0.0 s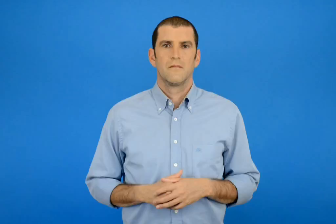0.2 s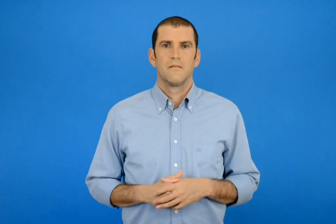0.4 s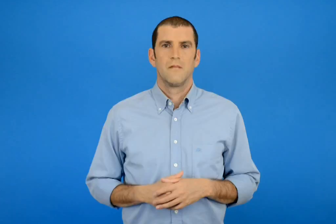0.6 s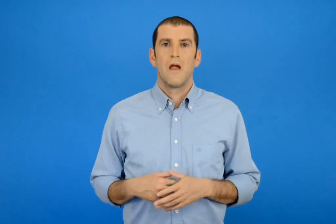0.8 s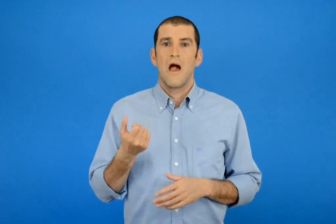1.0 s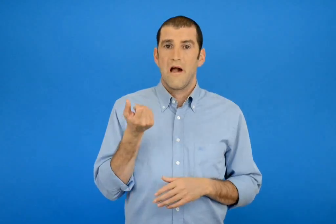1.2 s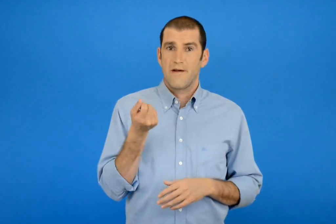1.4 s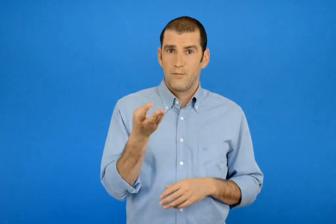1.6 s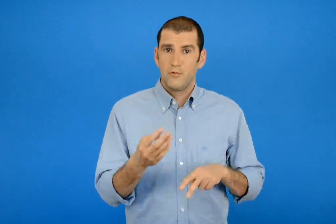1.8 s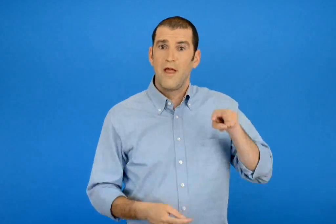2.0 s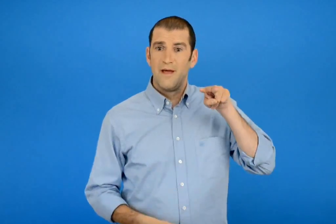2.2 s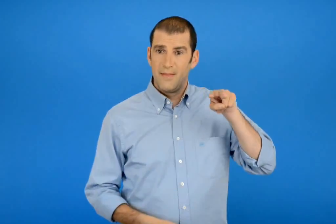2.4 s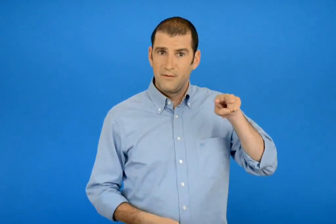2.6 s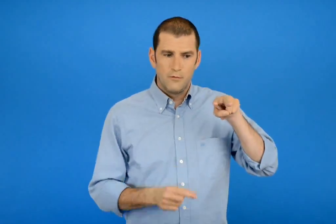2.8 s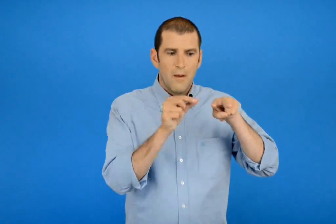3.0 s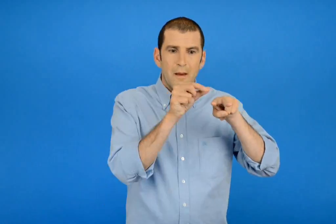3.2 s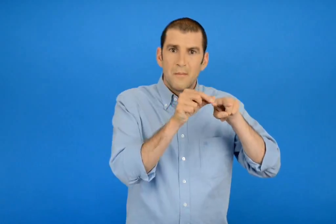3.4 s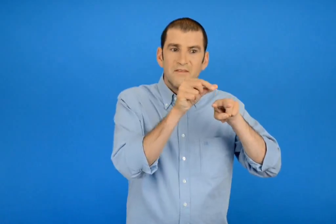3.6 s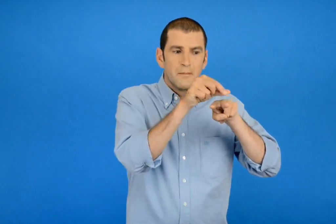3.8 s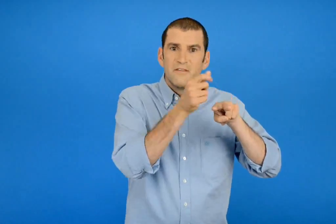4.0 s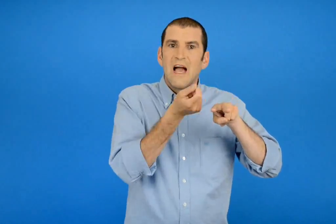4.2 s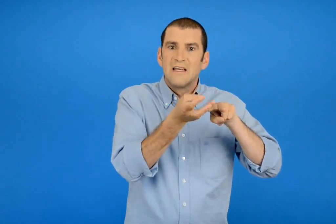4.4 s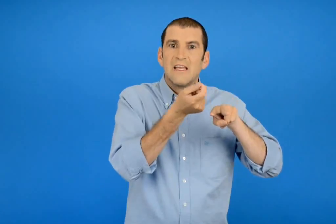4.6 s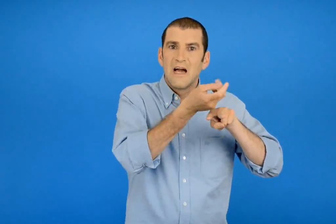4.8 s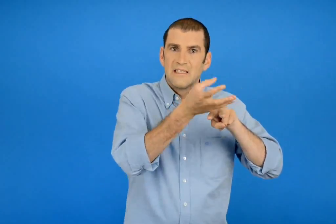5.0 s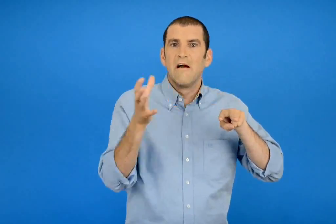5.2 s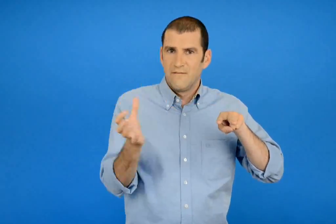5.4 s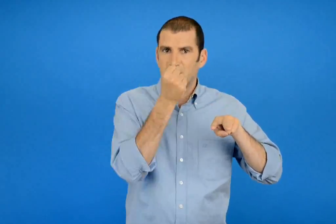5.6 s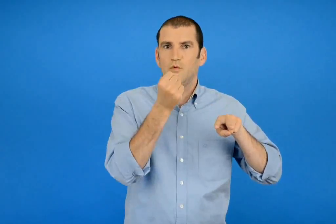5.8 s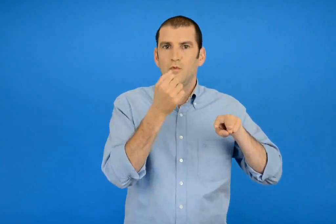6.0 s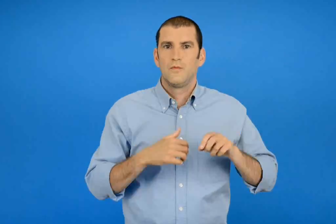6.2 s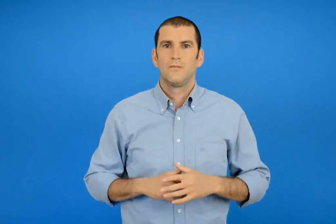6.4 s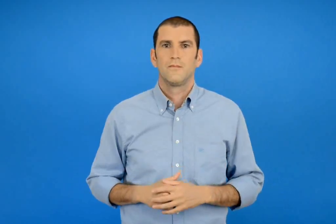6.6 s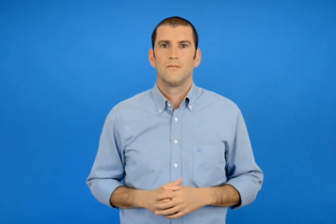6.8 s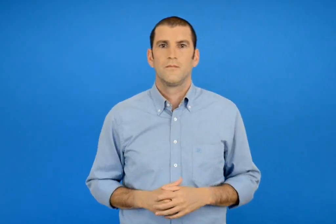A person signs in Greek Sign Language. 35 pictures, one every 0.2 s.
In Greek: βρίσκω την αξία των ψηφίων στους διψήφιους αριθμούς
